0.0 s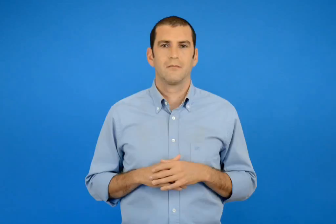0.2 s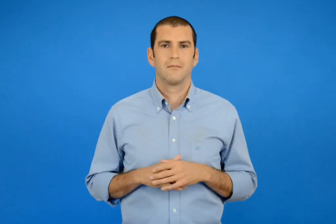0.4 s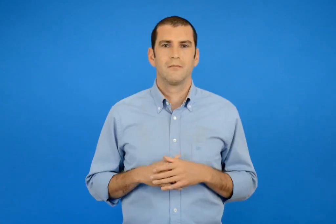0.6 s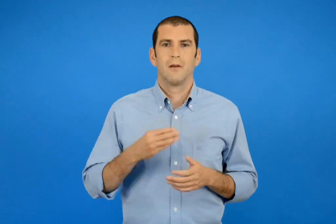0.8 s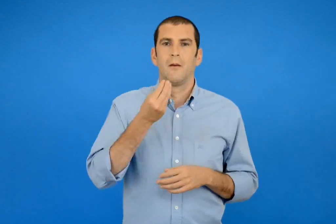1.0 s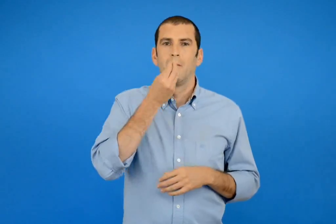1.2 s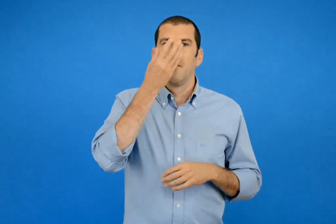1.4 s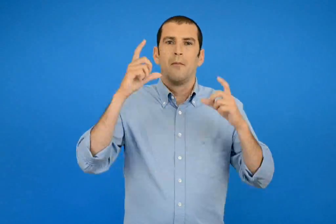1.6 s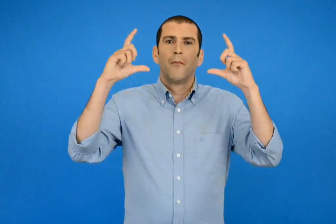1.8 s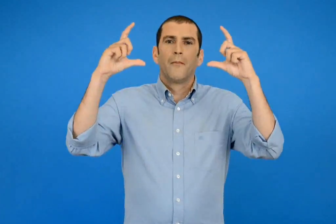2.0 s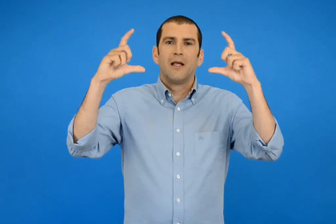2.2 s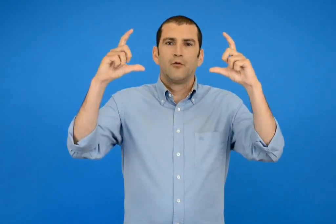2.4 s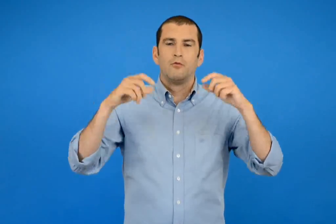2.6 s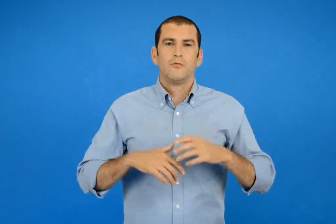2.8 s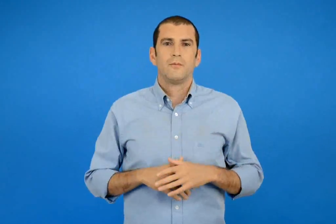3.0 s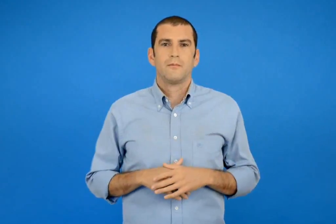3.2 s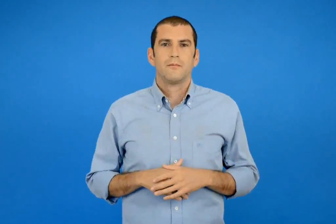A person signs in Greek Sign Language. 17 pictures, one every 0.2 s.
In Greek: μάιος
